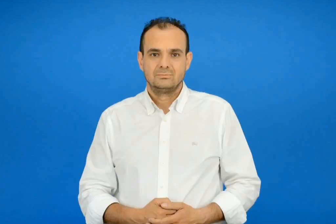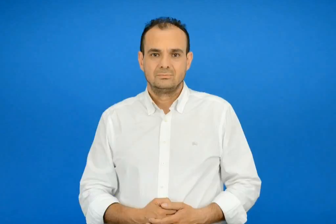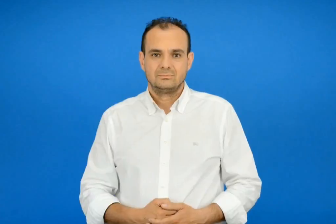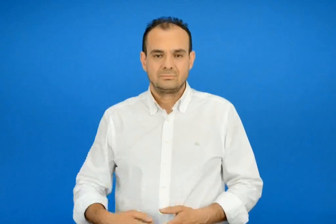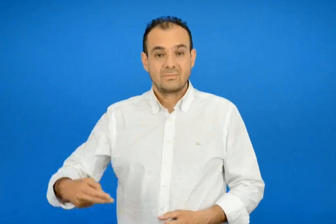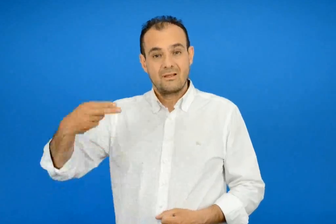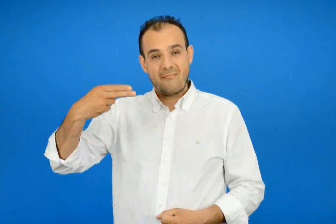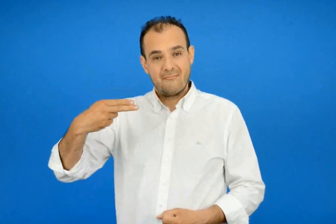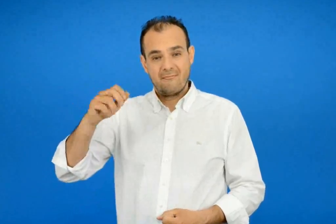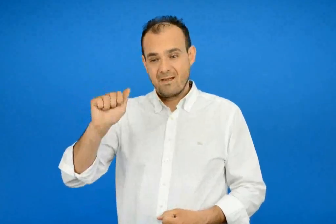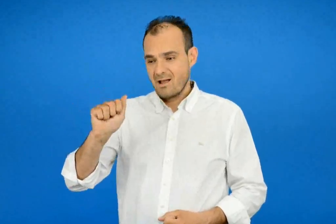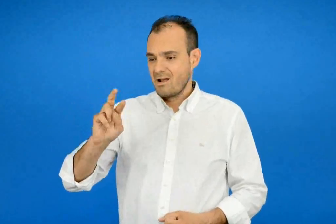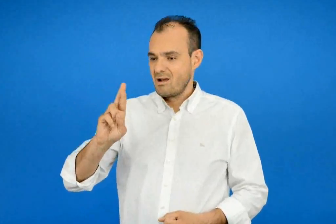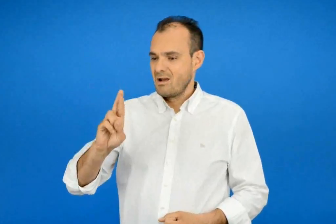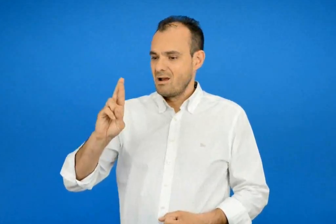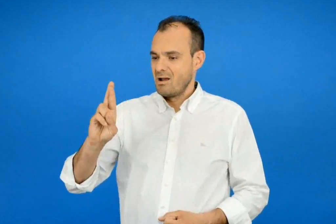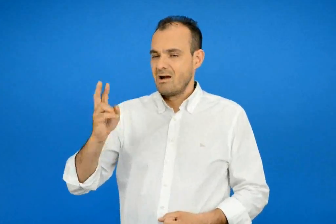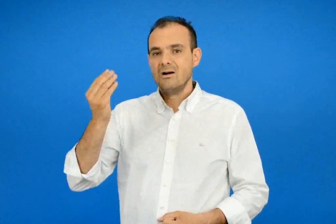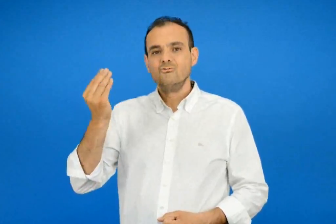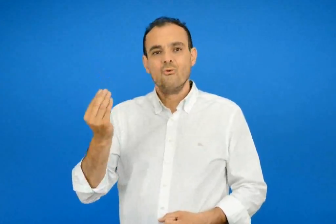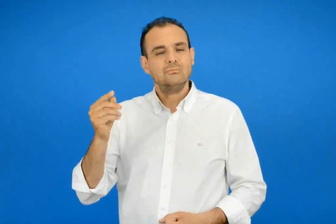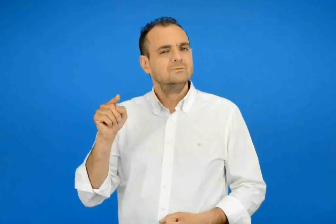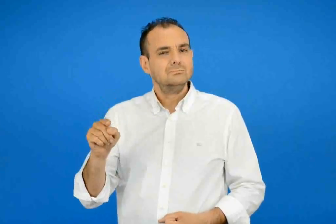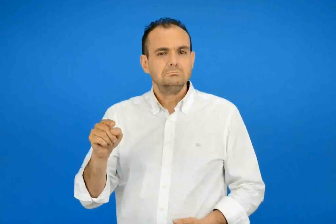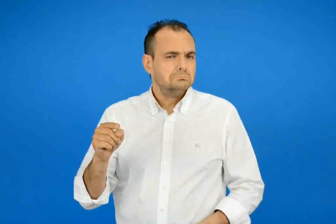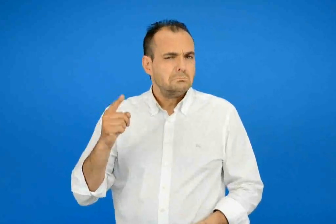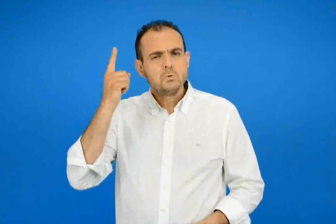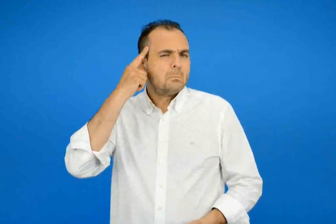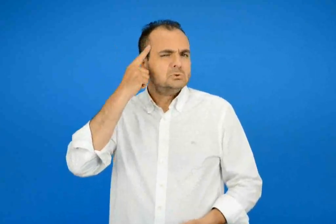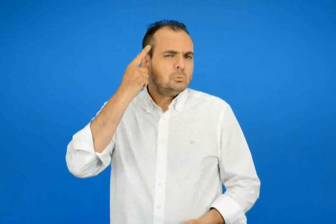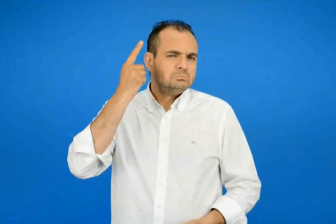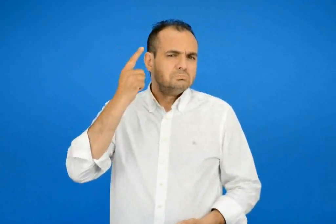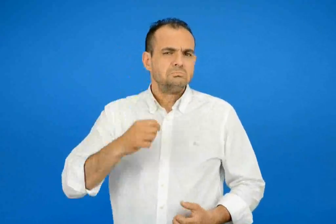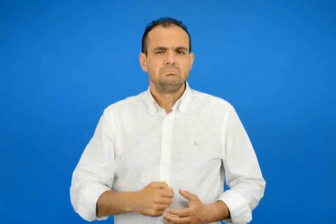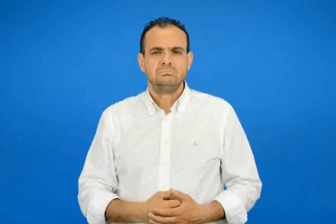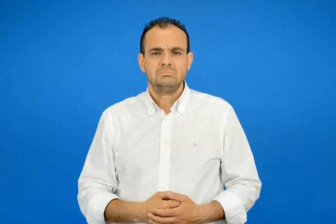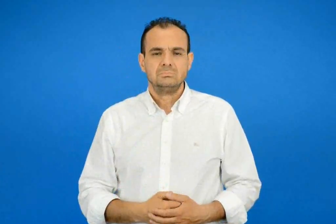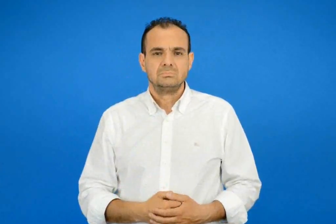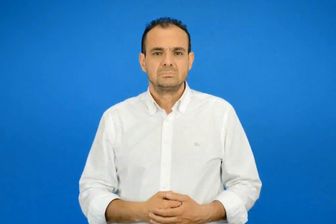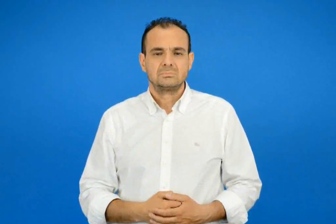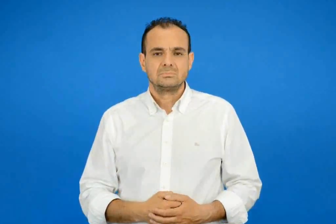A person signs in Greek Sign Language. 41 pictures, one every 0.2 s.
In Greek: θαρρώ νομίζω
